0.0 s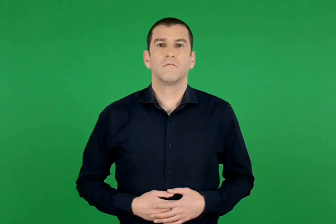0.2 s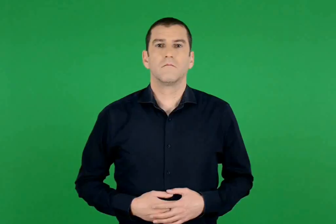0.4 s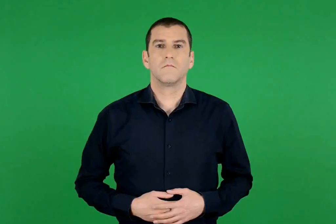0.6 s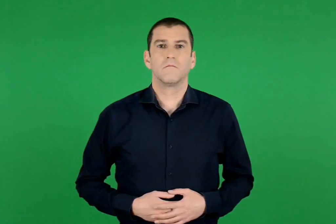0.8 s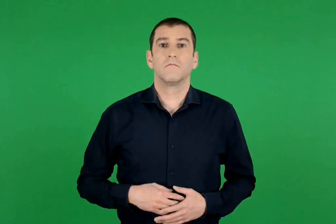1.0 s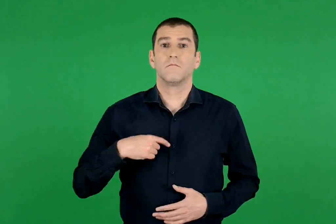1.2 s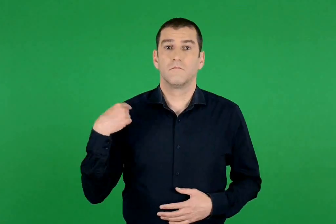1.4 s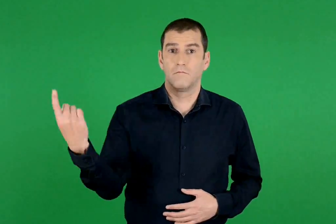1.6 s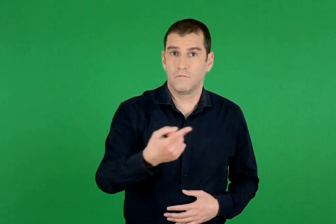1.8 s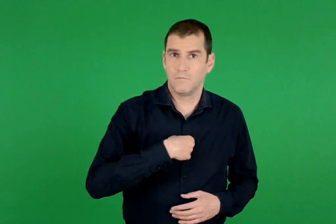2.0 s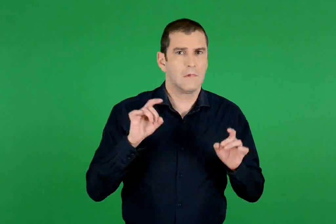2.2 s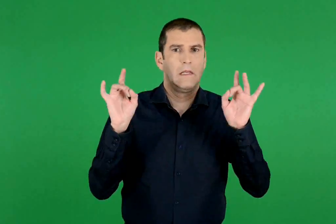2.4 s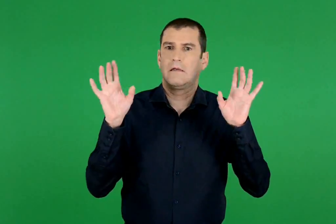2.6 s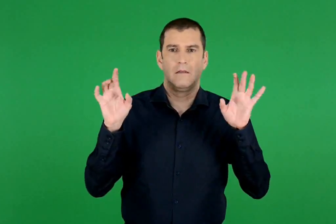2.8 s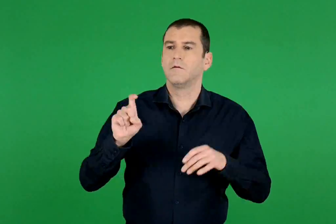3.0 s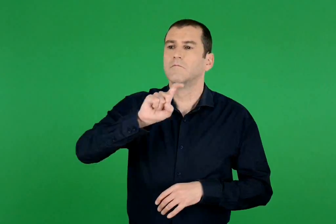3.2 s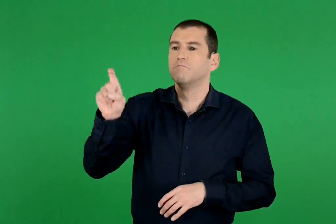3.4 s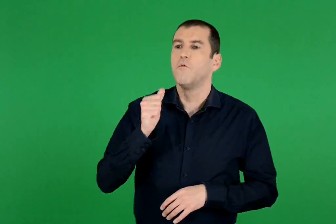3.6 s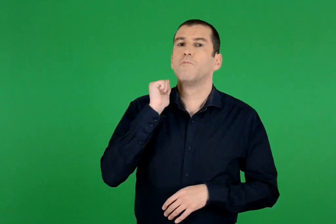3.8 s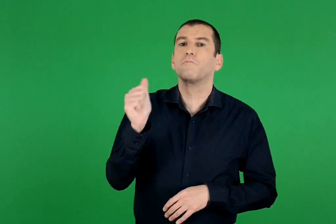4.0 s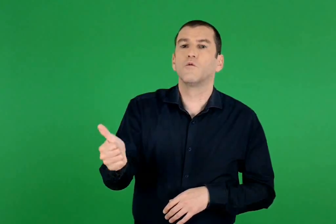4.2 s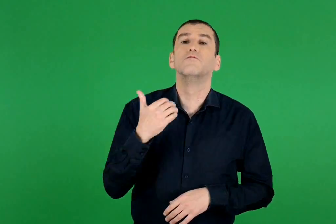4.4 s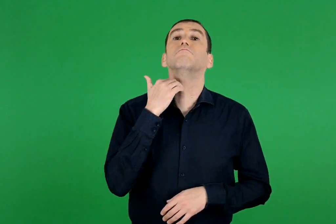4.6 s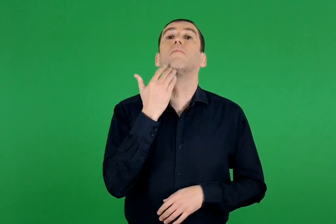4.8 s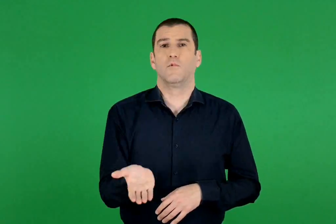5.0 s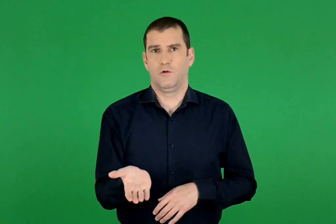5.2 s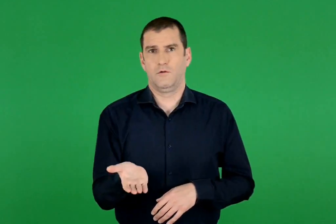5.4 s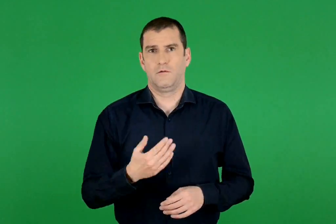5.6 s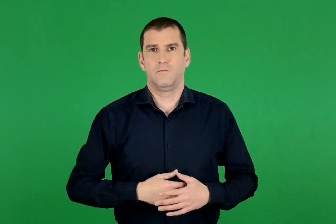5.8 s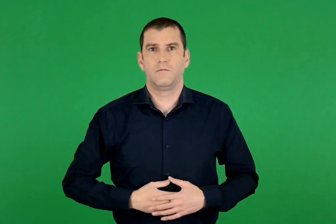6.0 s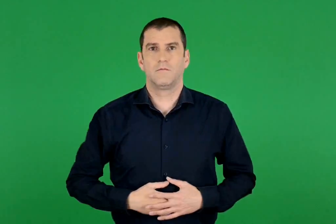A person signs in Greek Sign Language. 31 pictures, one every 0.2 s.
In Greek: κανείς μας δεν μπορεί να ζήσει μόνος
